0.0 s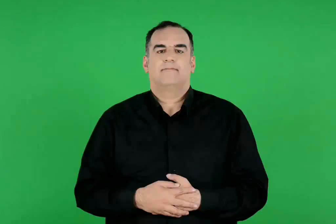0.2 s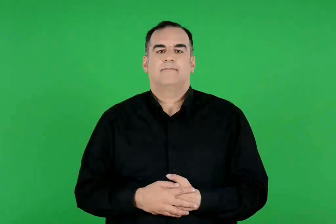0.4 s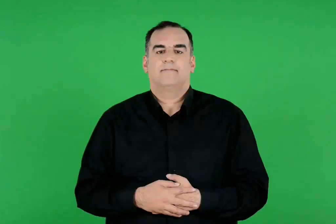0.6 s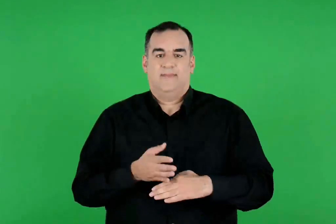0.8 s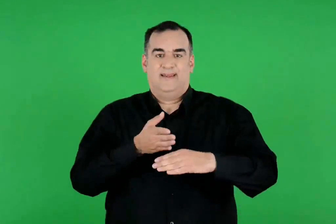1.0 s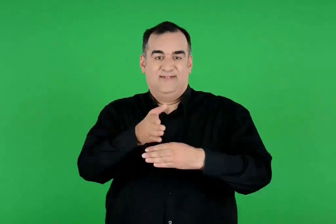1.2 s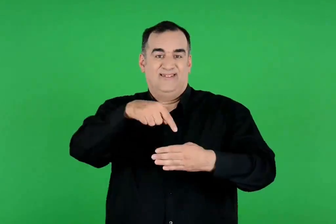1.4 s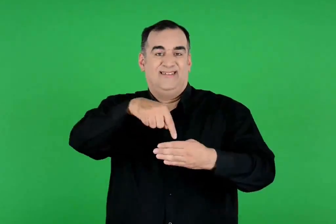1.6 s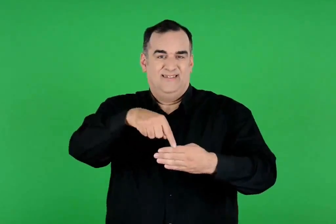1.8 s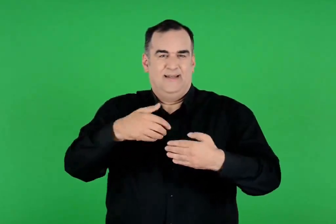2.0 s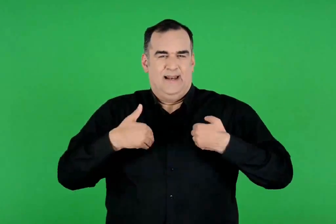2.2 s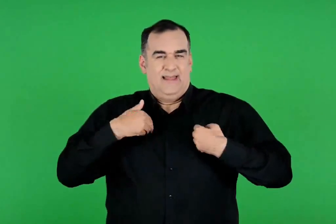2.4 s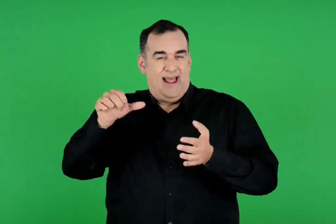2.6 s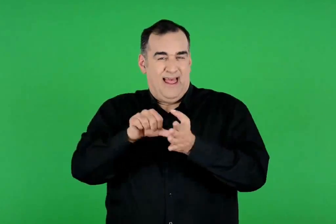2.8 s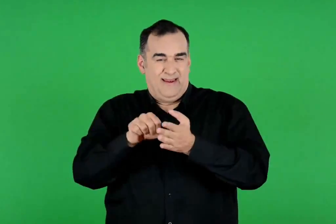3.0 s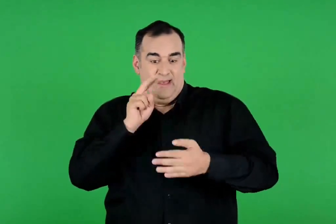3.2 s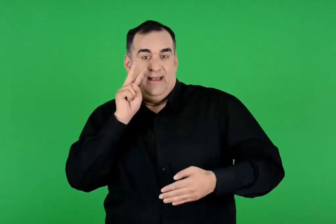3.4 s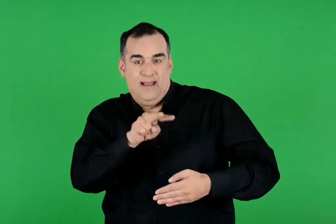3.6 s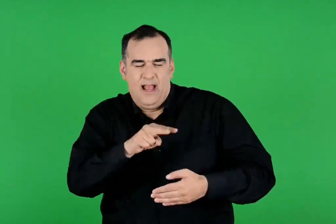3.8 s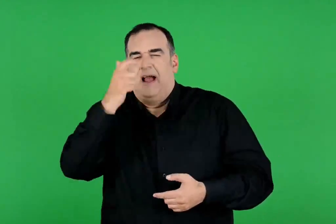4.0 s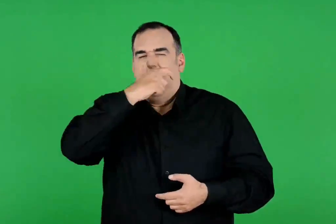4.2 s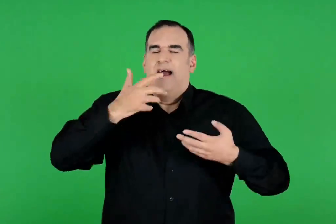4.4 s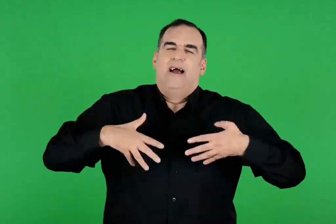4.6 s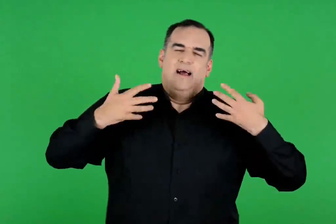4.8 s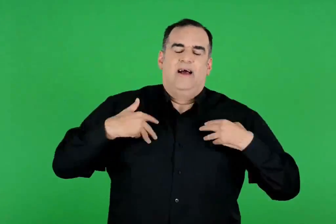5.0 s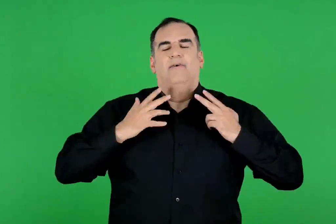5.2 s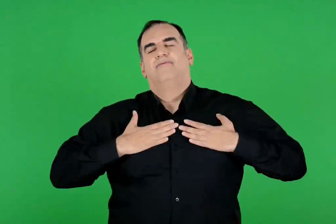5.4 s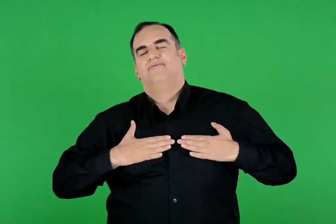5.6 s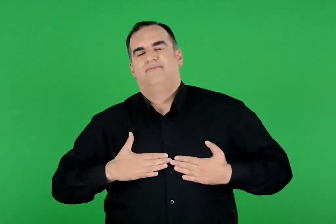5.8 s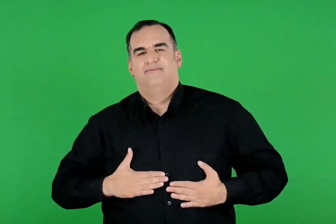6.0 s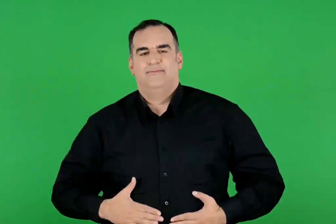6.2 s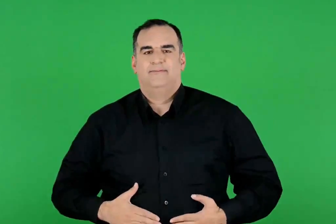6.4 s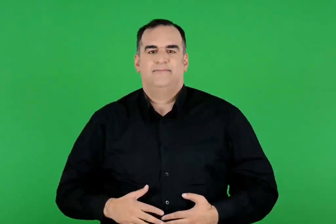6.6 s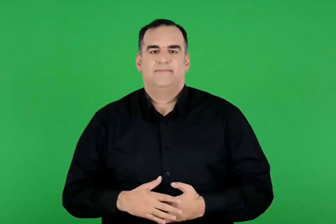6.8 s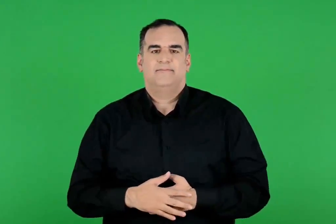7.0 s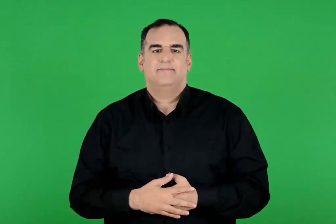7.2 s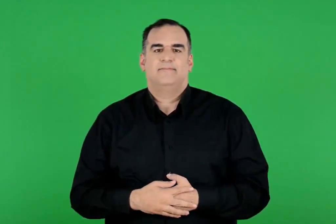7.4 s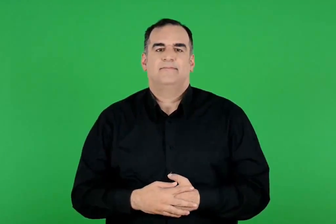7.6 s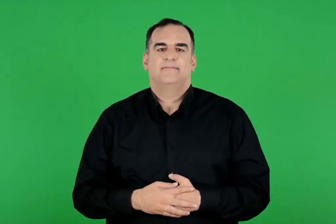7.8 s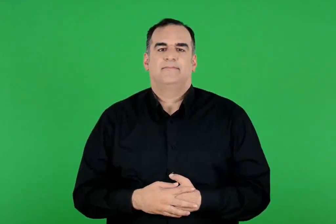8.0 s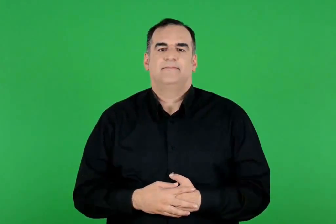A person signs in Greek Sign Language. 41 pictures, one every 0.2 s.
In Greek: στην είσοδο τον υποδέχτηκαν οι νέοι της αθήνας με δάκρυα χαράς και ανακούφισης
